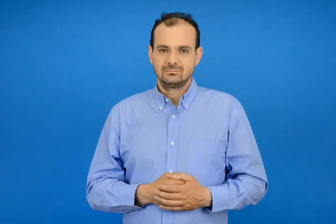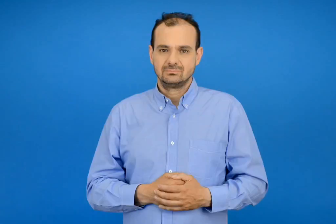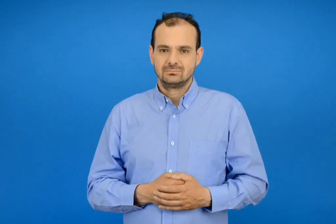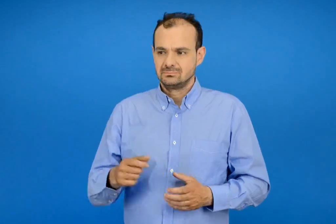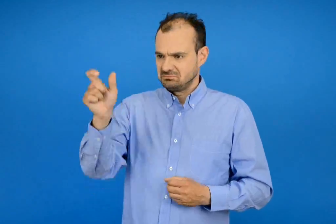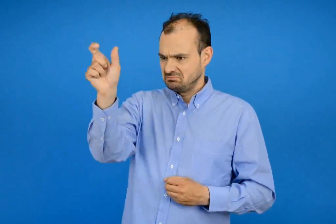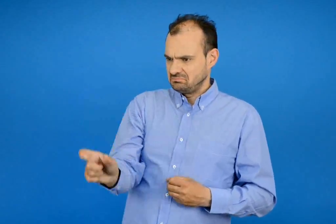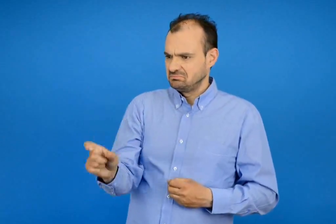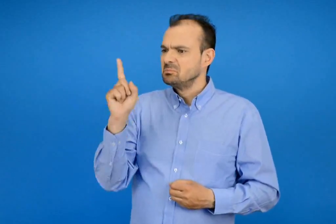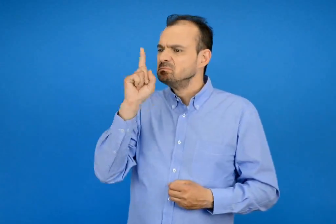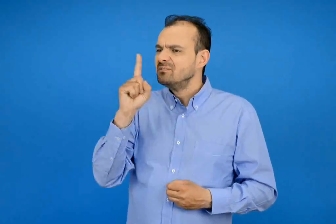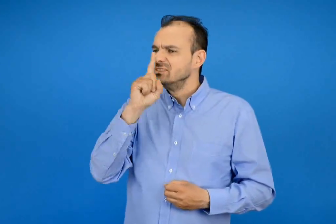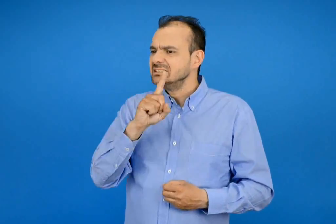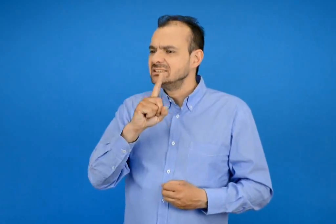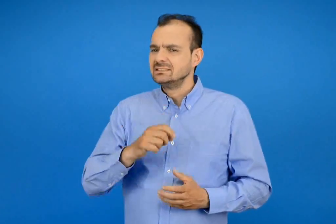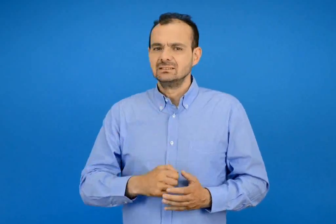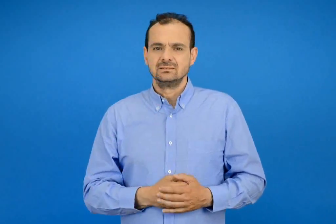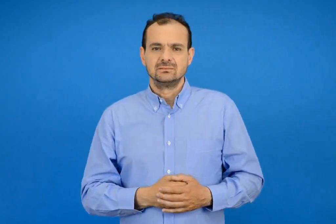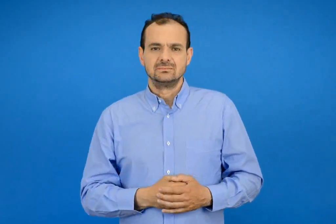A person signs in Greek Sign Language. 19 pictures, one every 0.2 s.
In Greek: ψεύτης
